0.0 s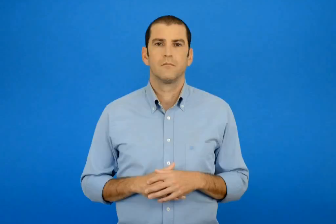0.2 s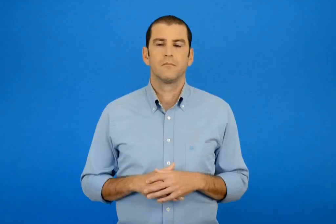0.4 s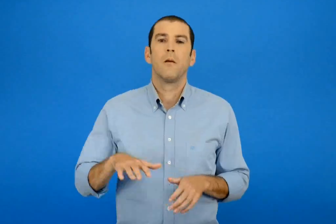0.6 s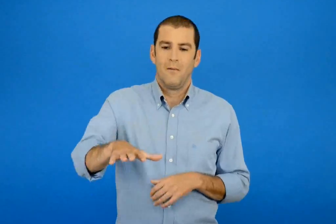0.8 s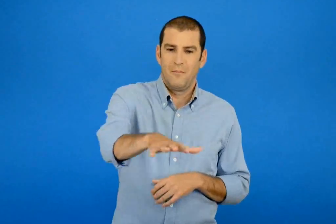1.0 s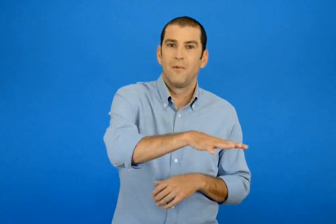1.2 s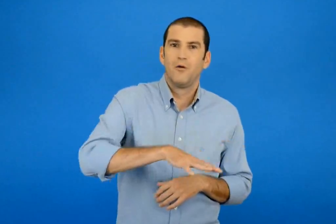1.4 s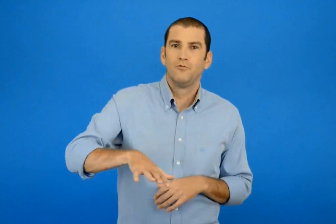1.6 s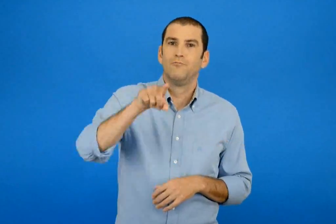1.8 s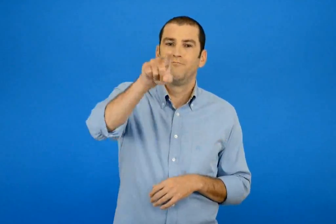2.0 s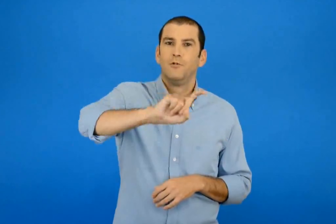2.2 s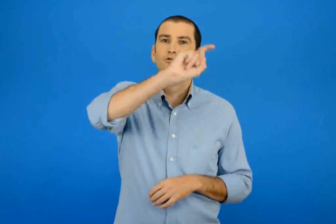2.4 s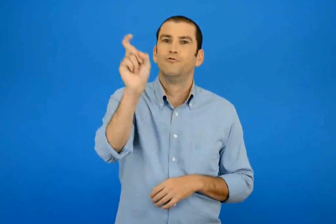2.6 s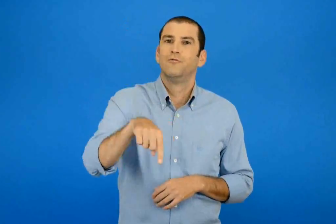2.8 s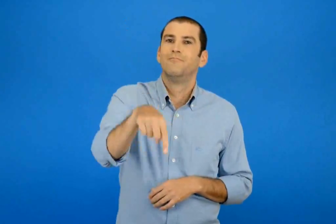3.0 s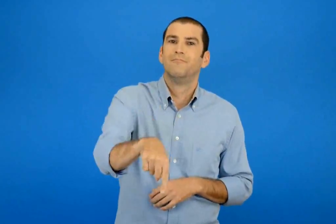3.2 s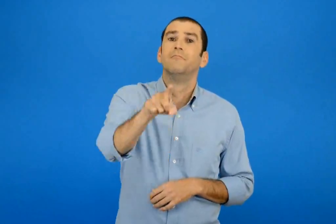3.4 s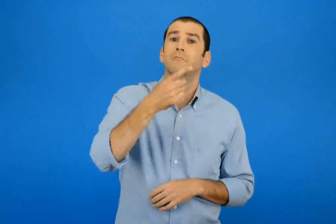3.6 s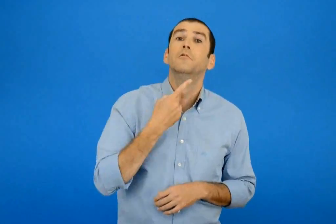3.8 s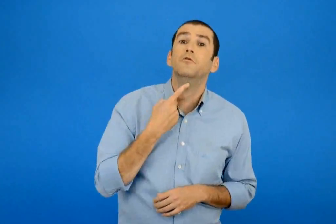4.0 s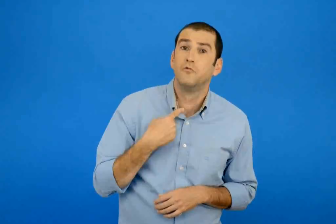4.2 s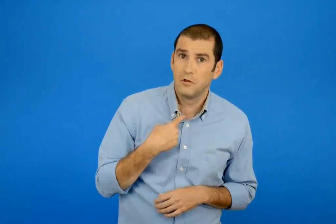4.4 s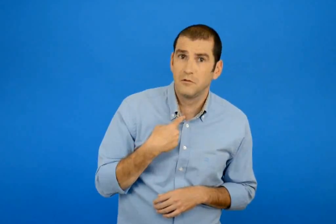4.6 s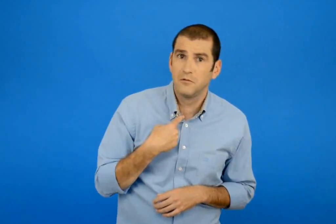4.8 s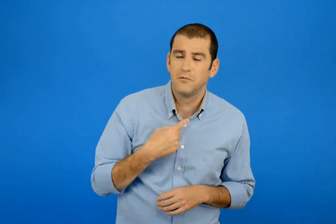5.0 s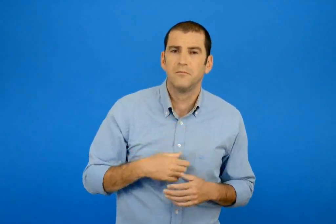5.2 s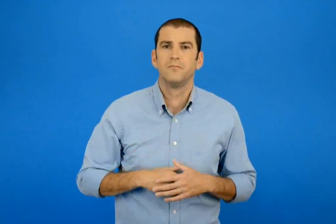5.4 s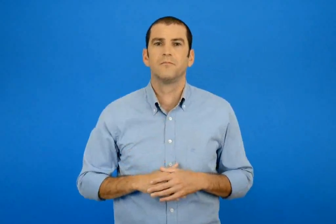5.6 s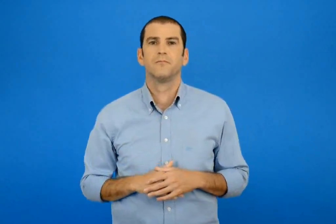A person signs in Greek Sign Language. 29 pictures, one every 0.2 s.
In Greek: σου αρέσει το μέρος οπού ζεις ;
